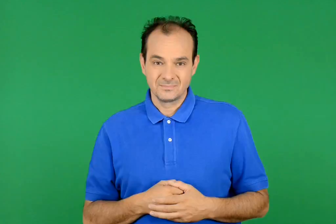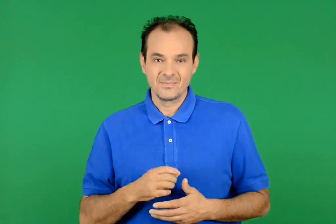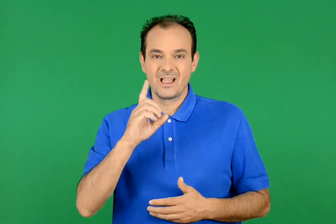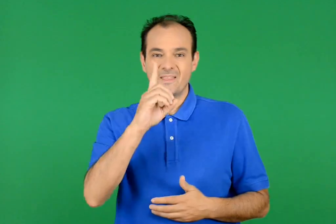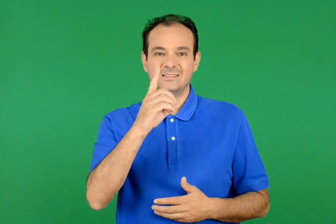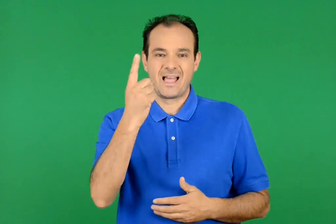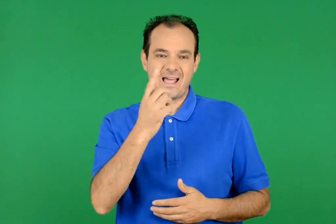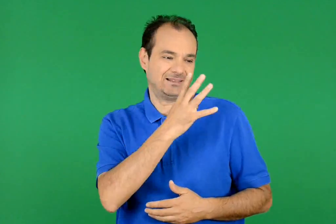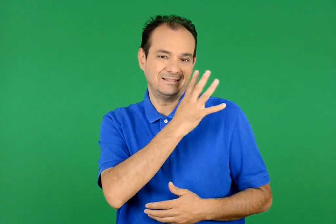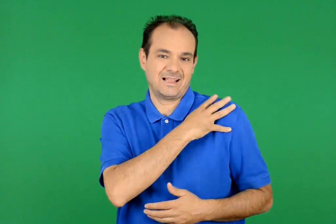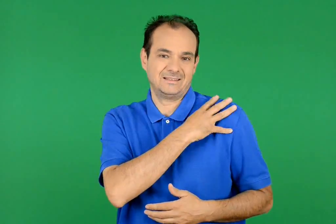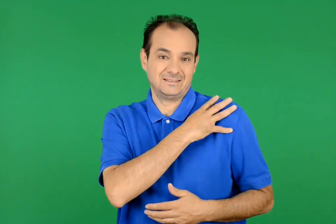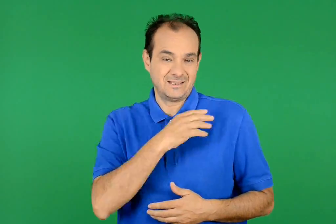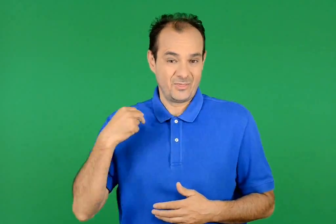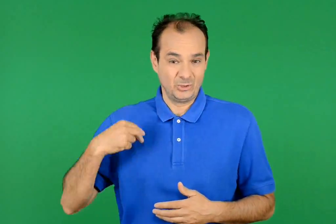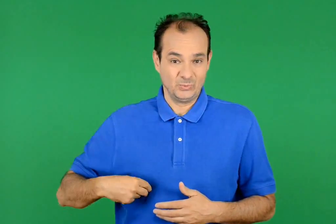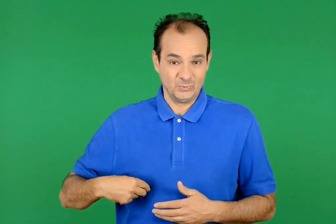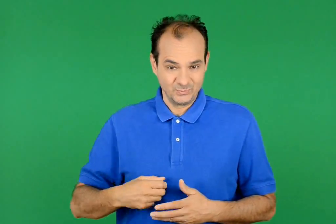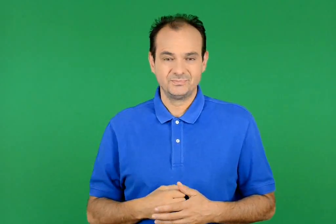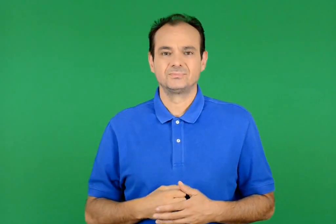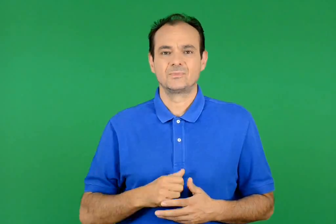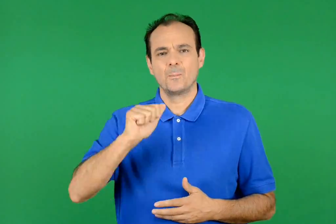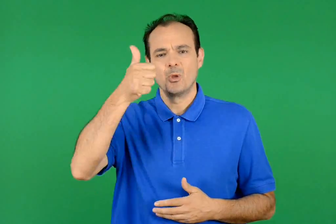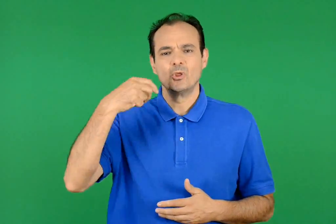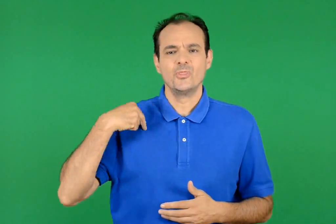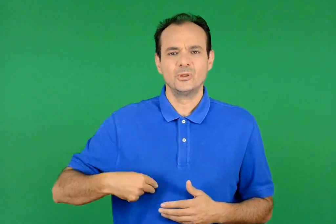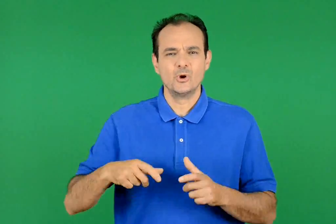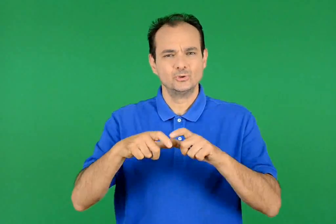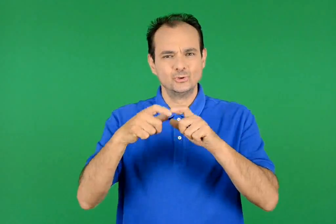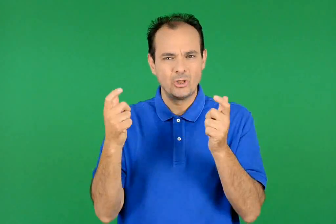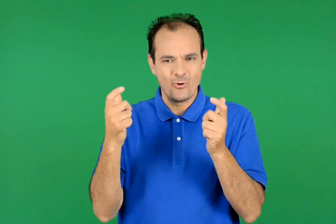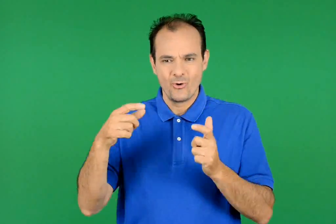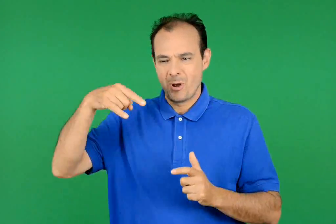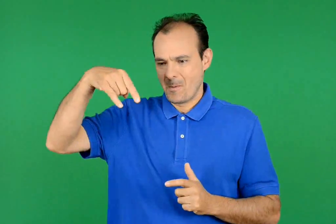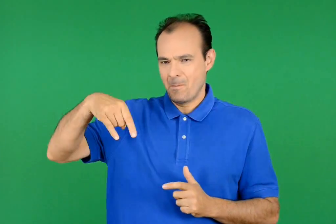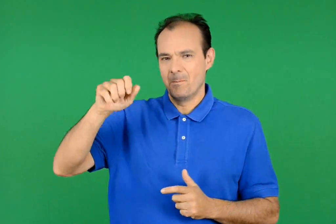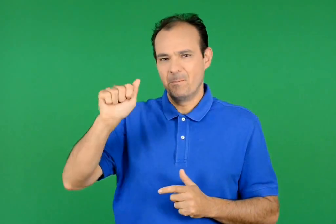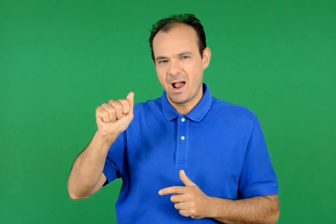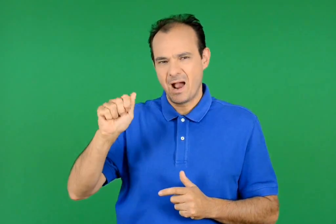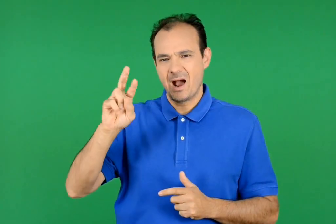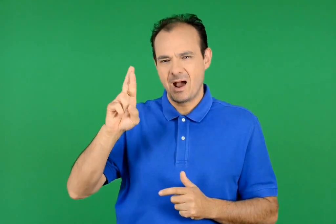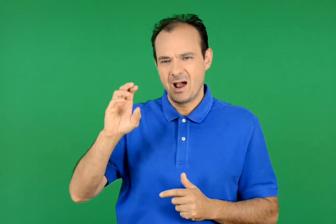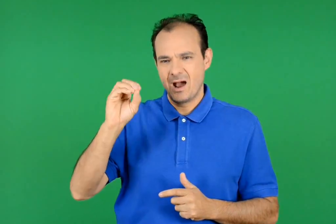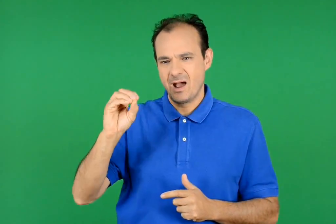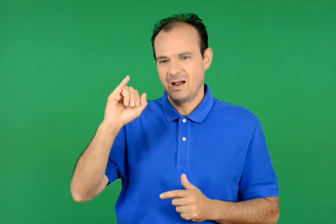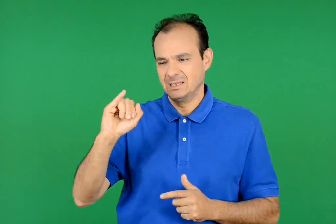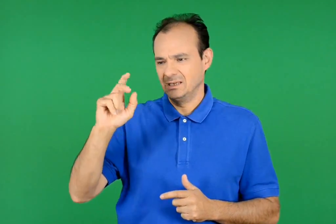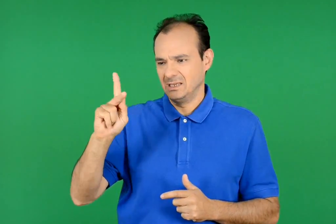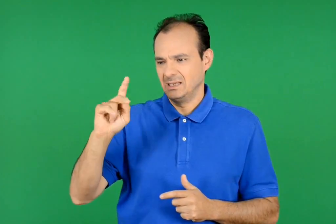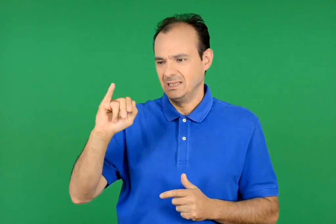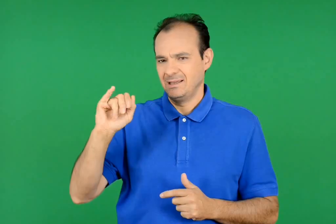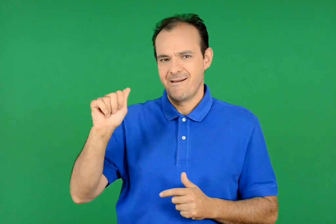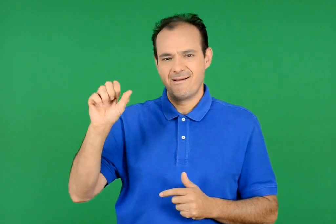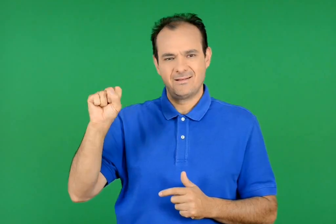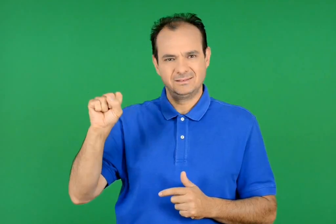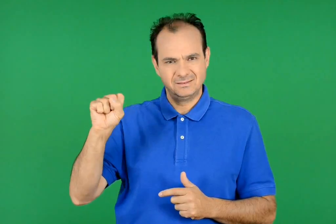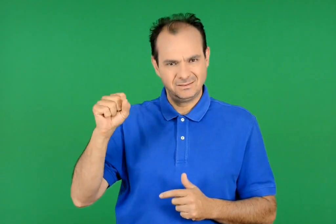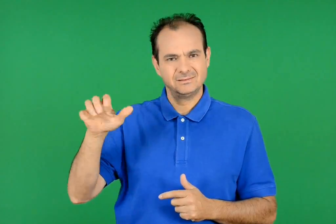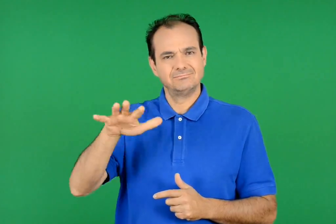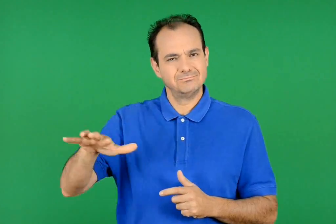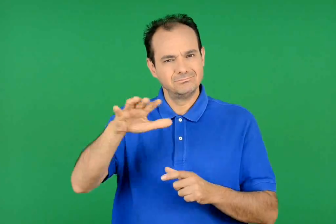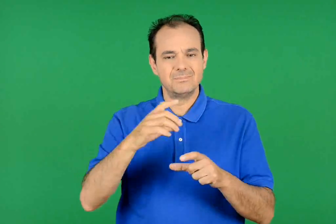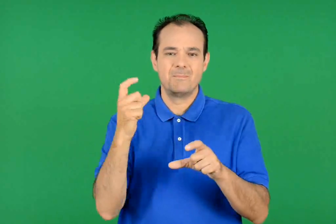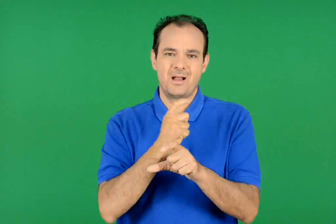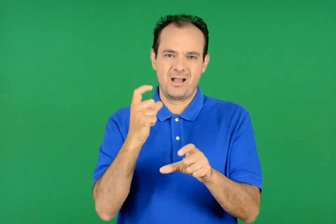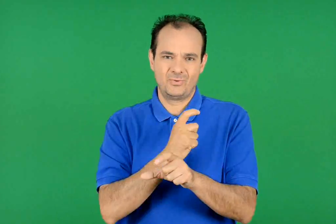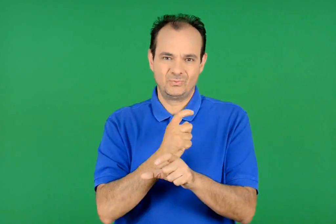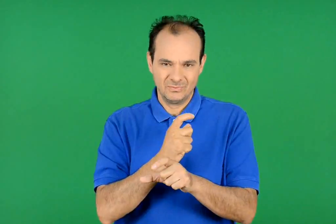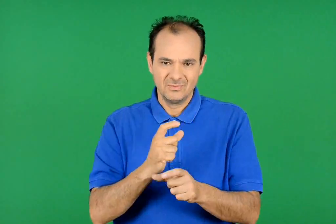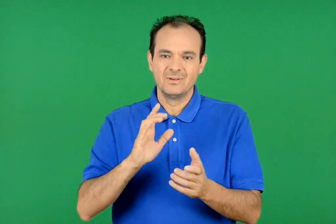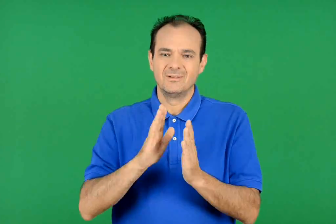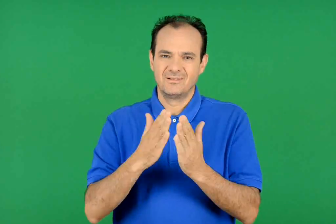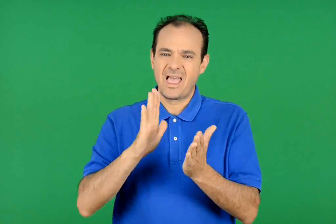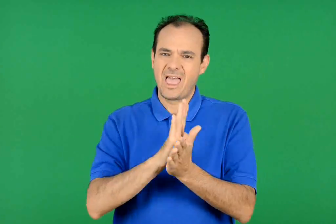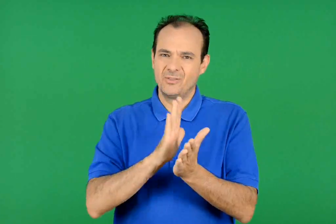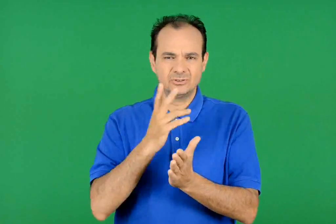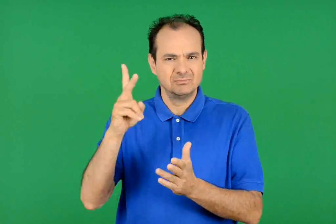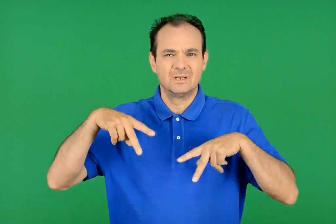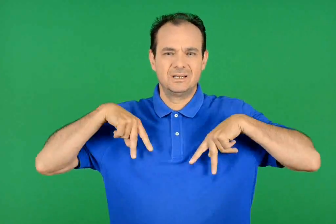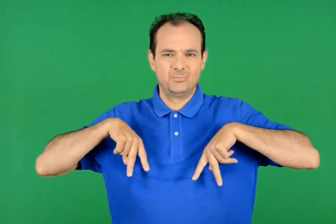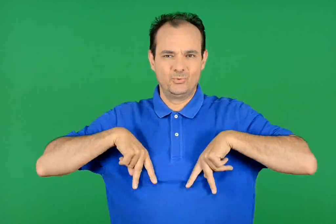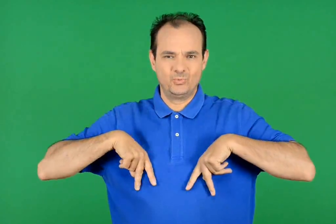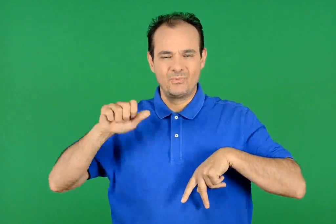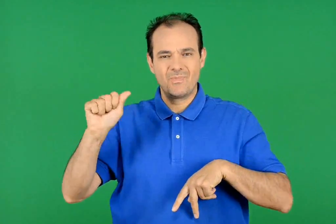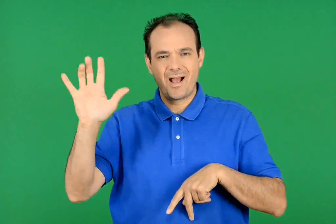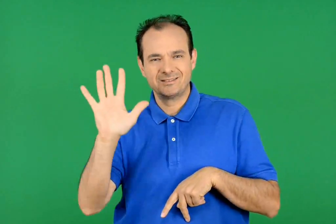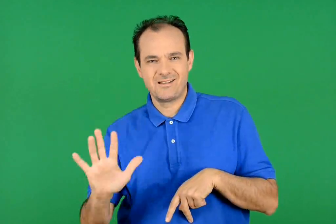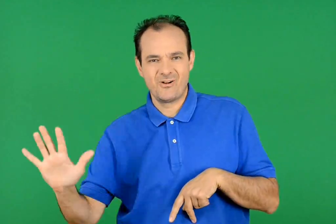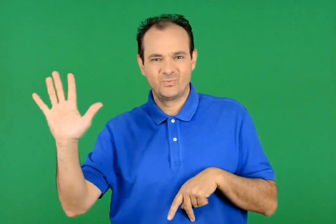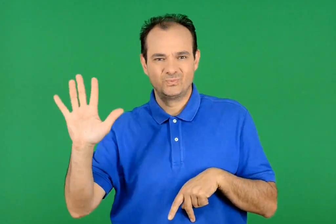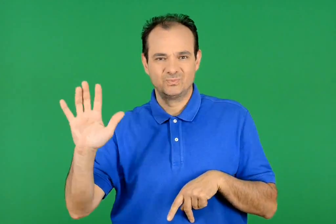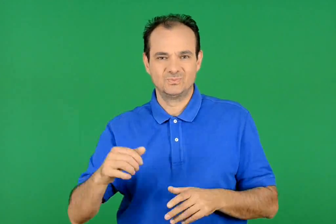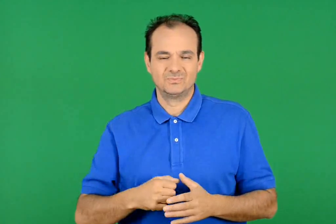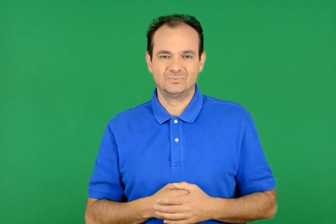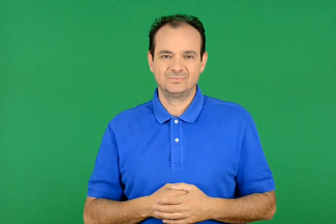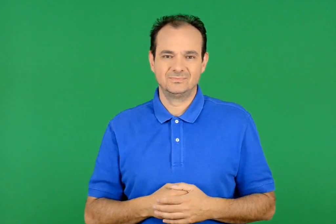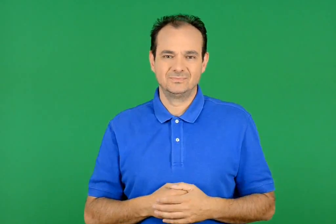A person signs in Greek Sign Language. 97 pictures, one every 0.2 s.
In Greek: δ1 τάξη , 1ο δημ . σχ . παροικιάς πάρου , από έκδοση του υπουργείου αιγαίου
